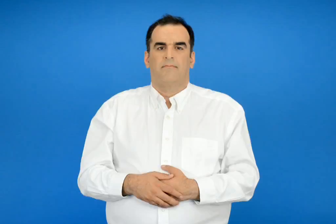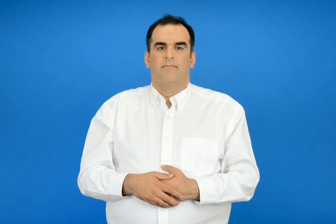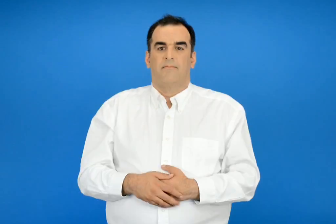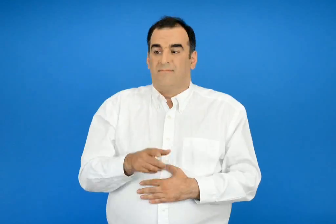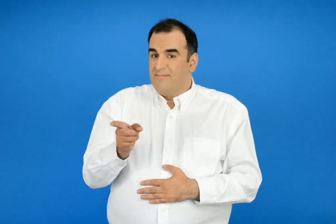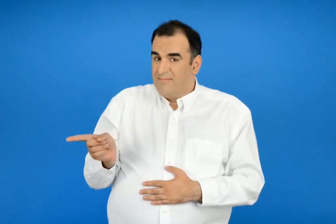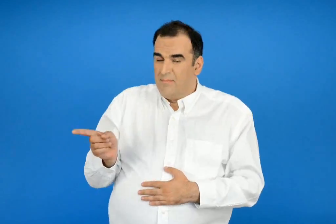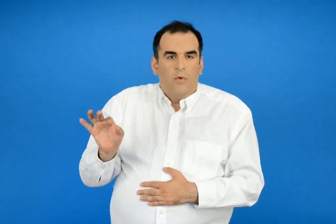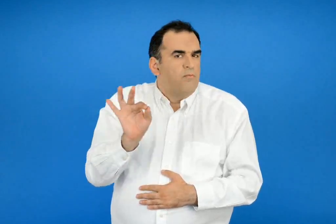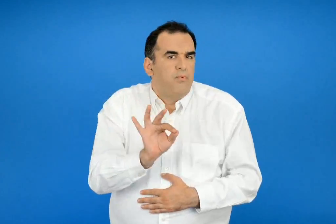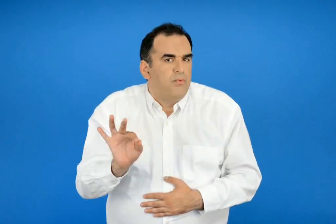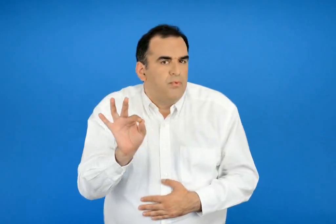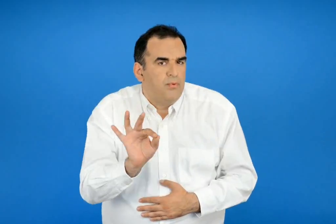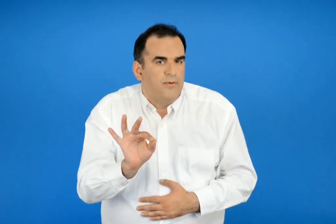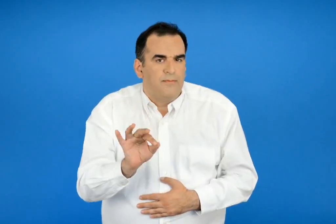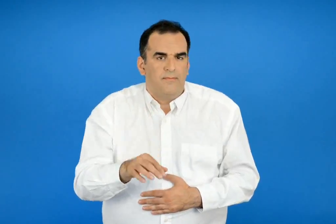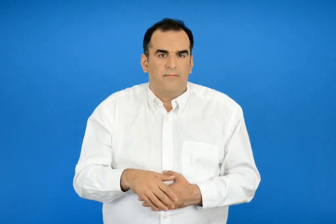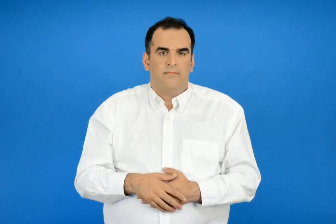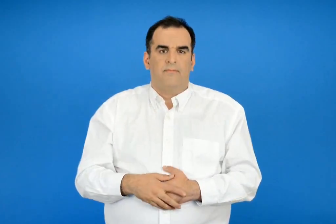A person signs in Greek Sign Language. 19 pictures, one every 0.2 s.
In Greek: που βρίσκονται
